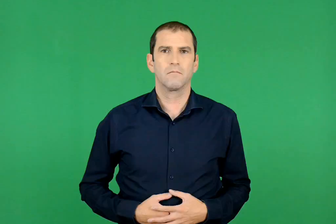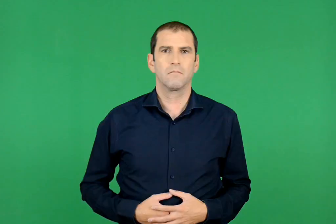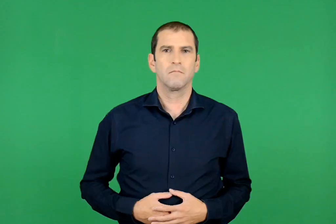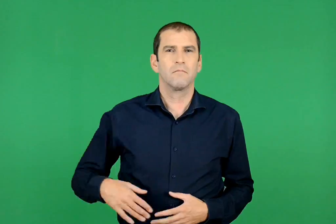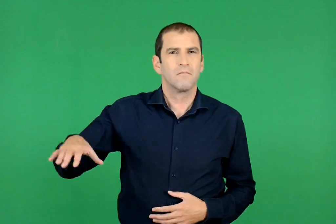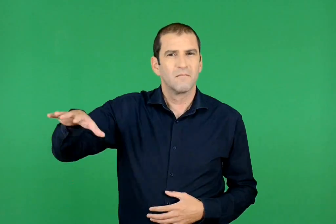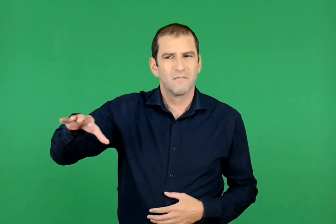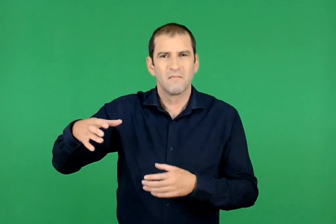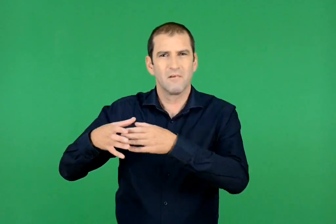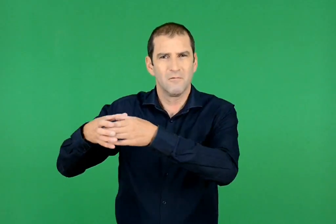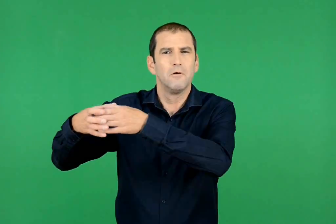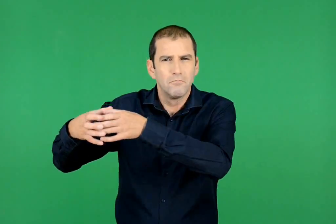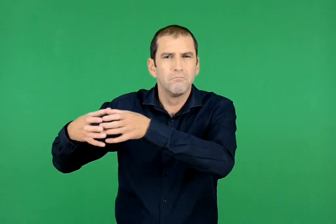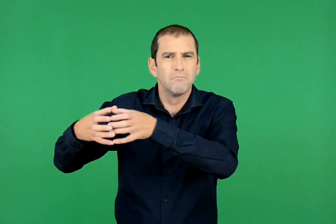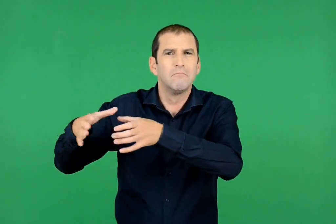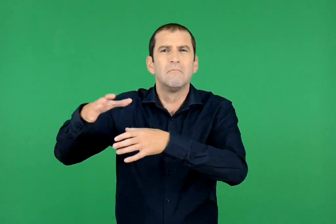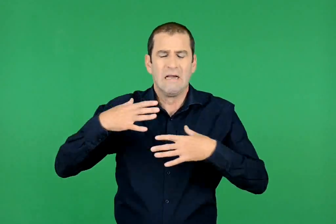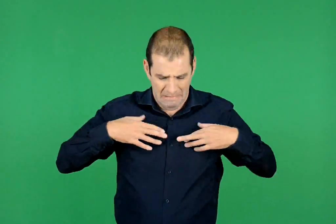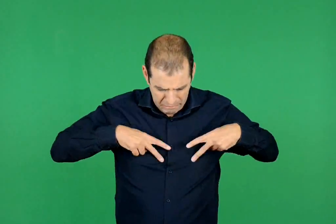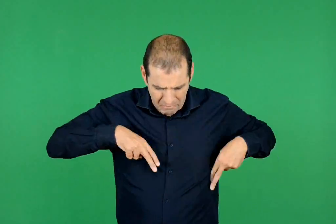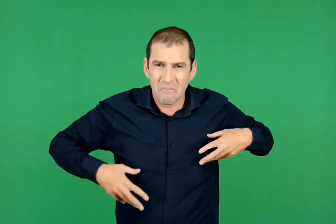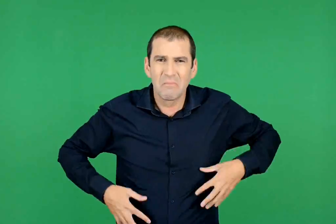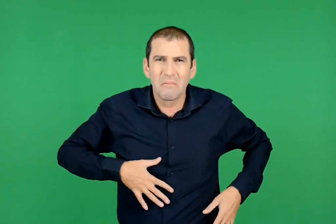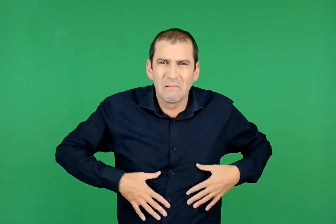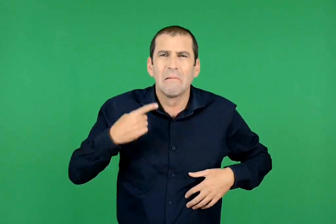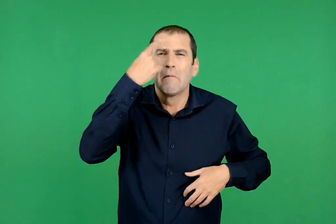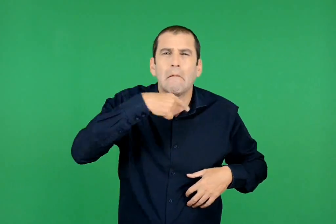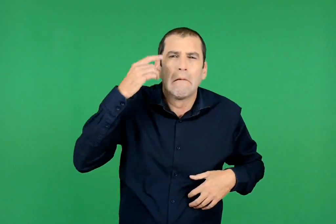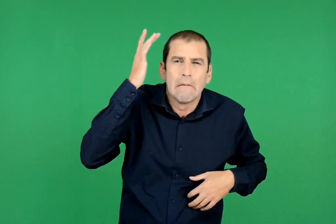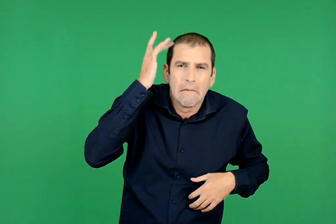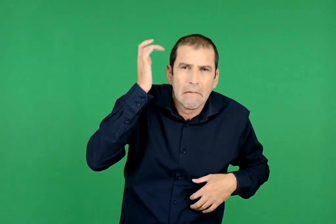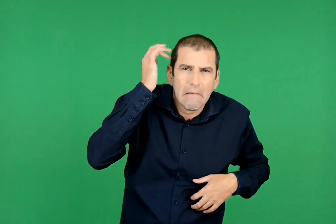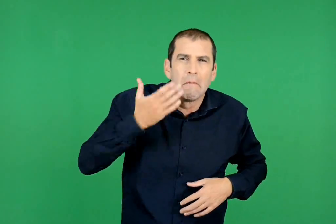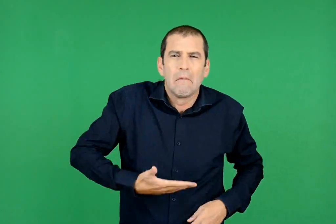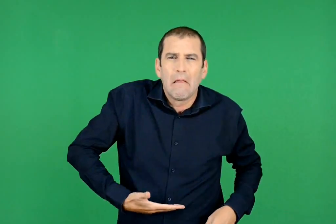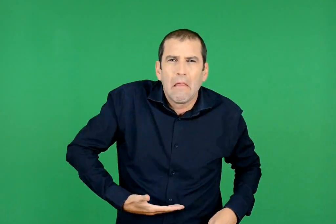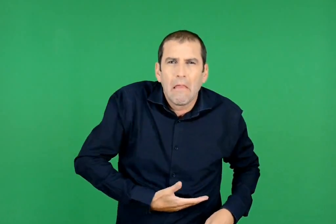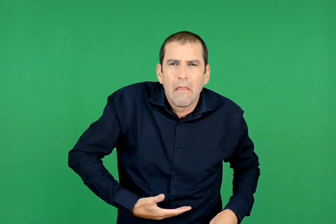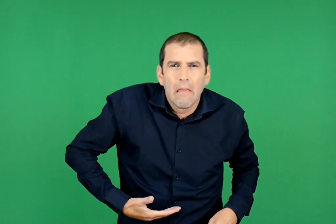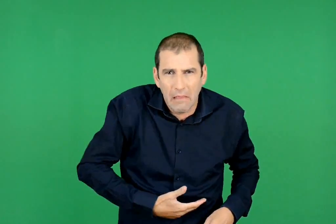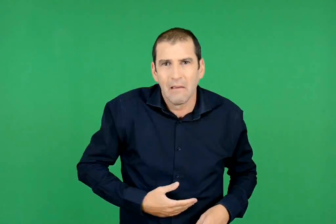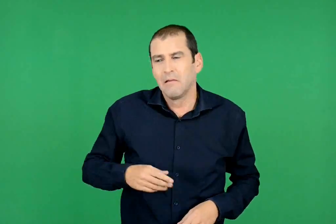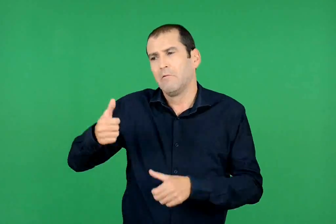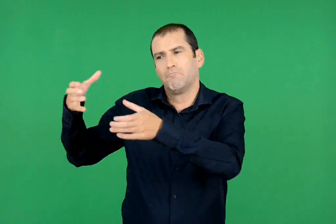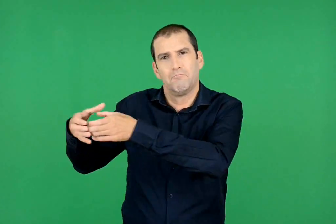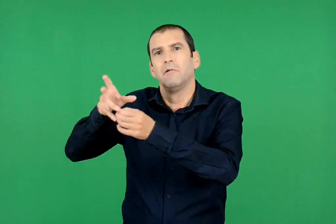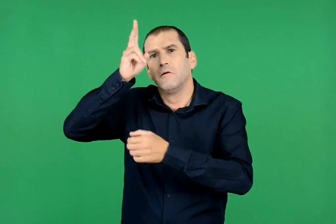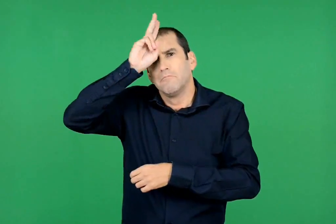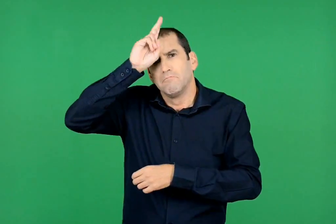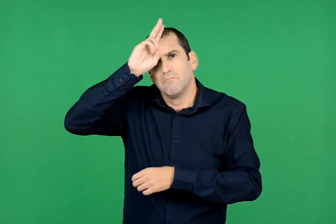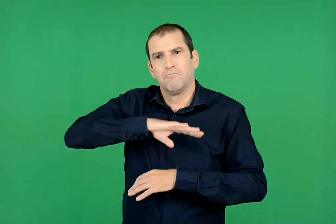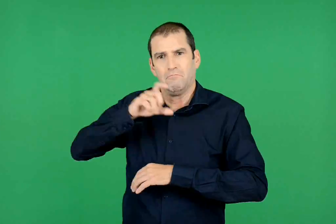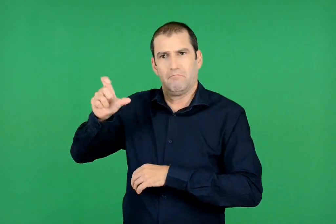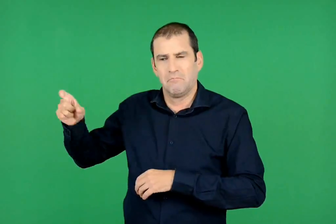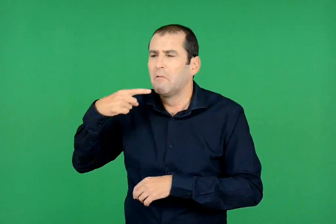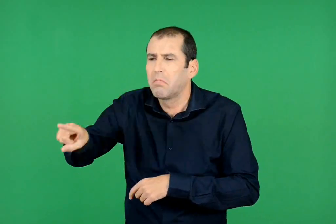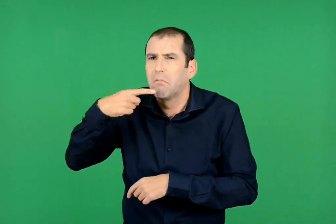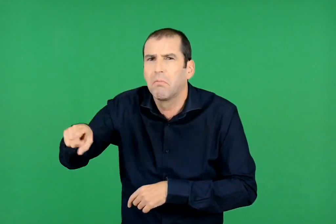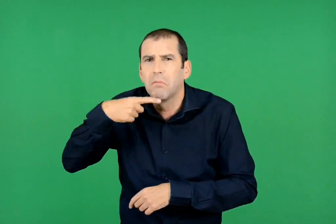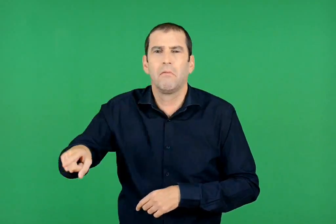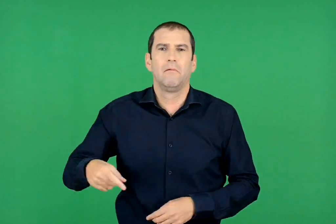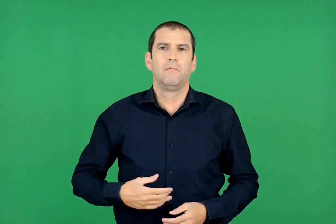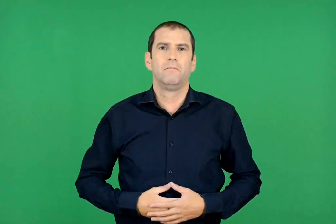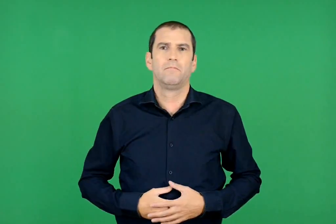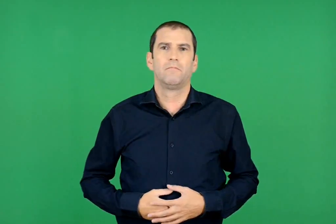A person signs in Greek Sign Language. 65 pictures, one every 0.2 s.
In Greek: οι άντρες ήταν κουρελιασμένοι , κατακίτρινοι , ξενηστικωμένοι. οι γερμανοί τους πηγαίναν με βρισιές
